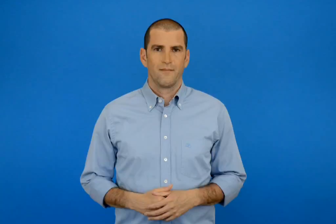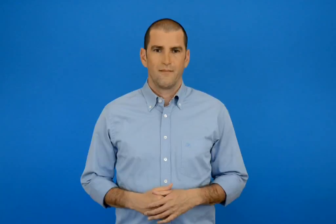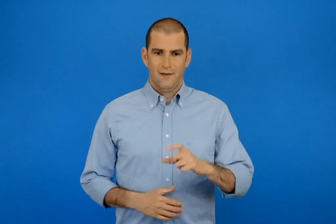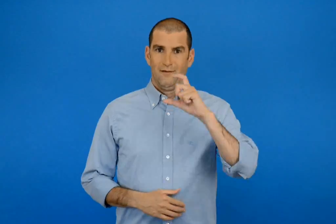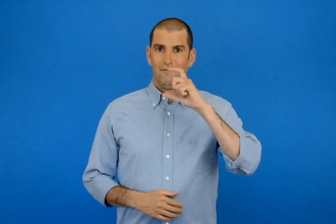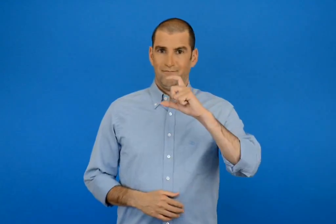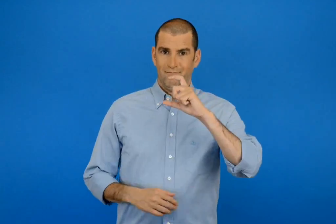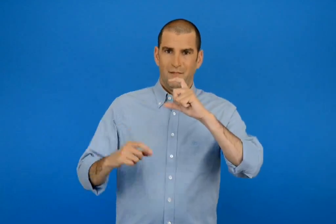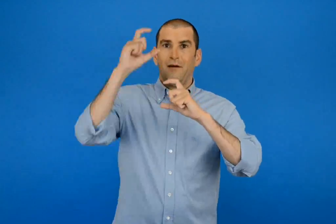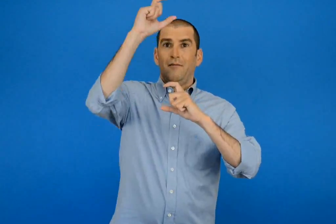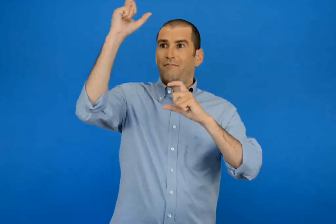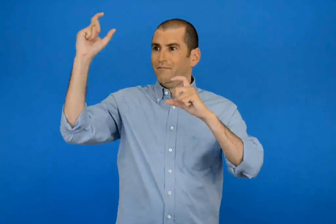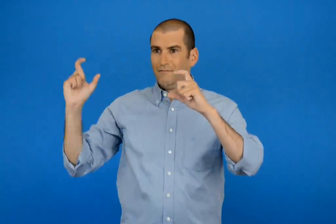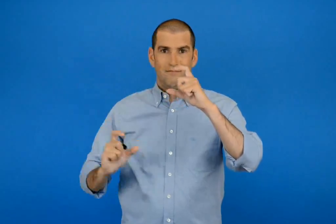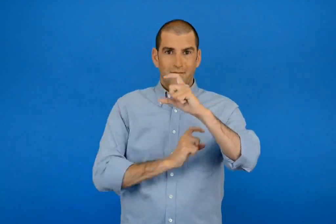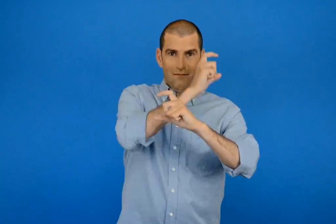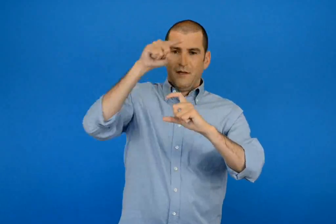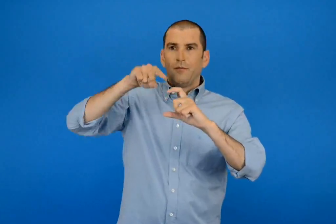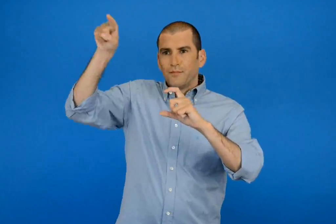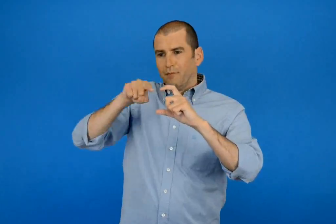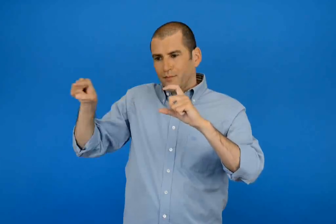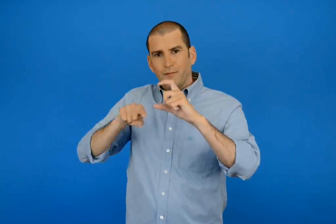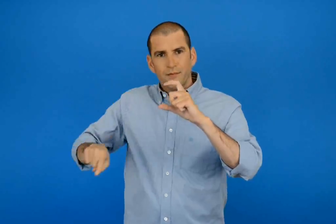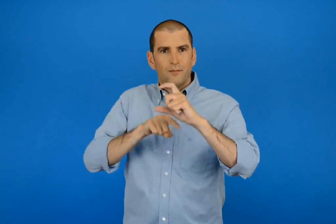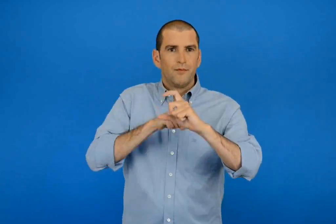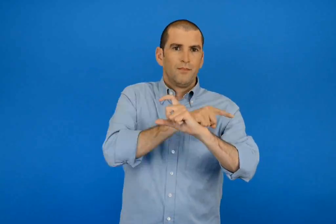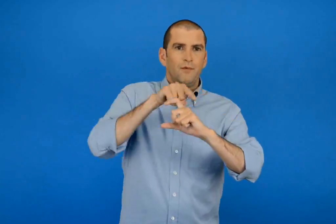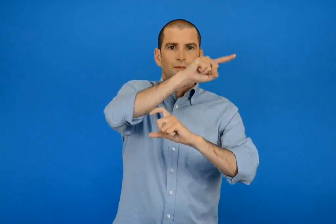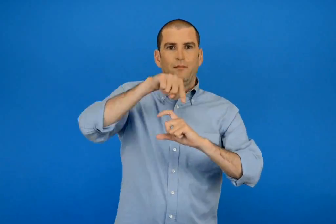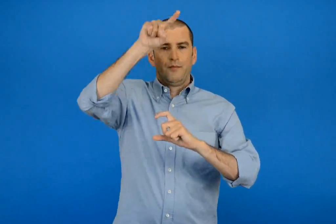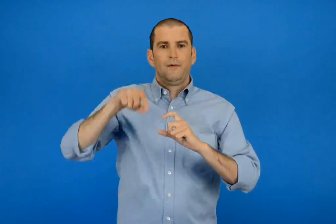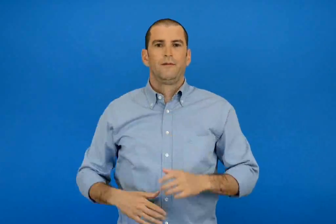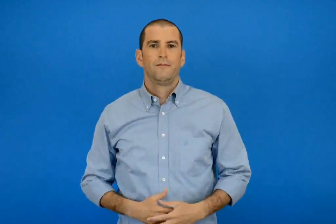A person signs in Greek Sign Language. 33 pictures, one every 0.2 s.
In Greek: οι νιφάδες
